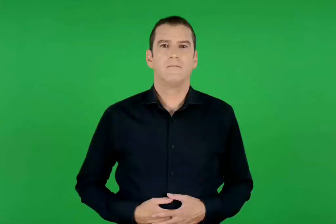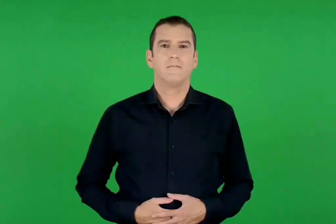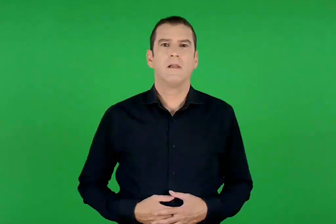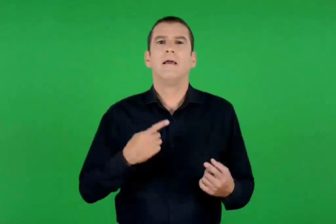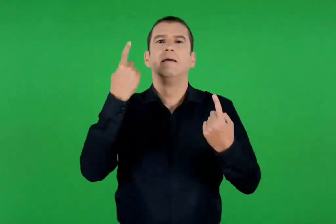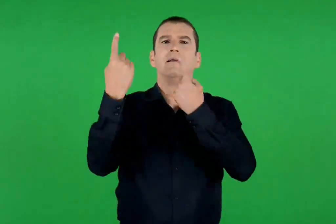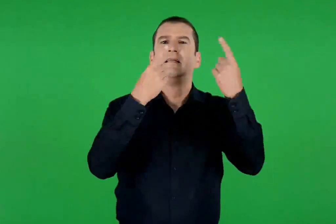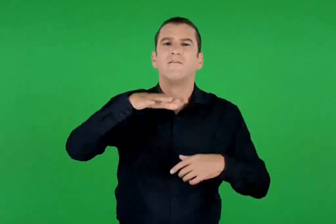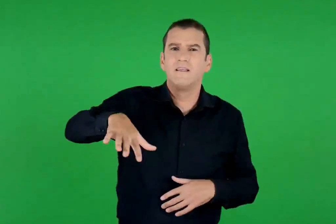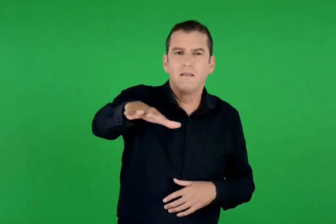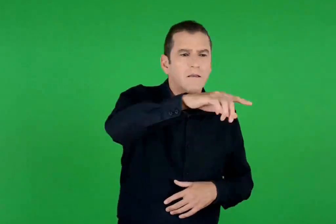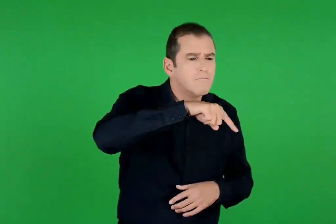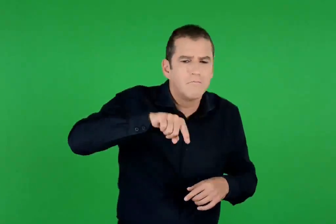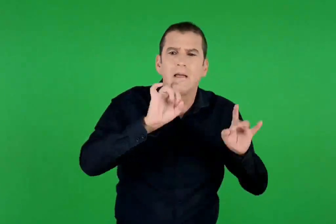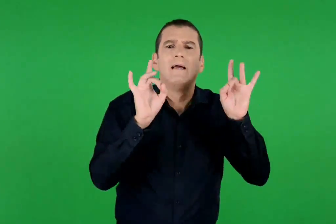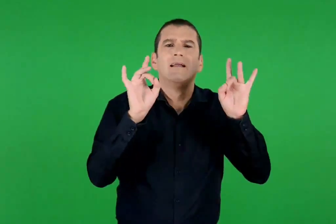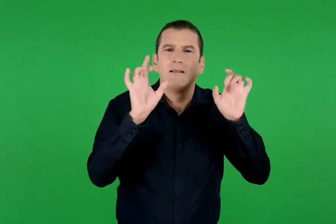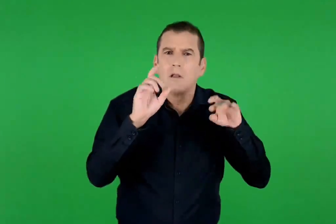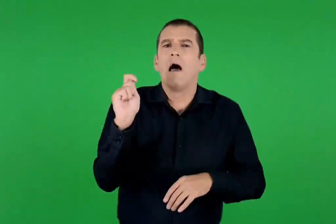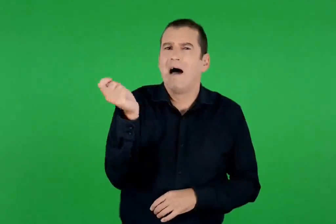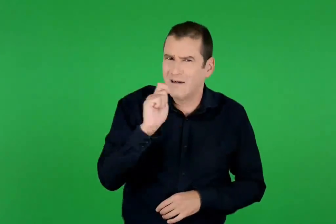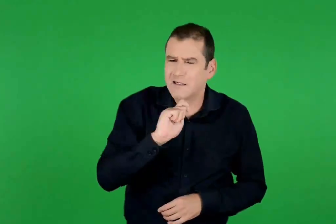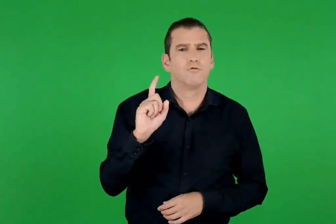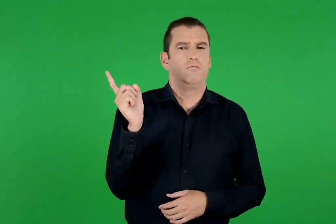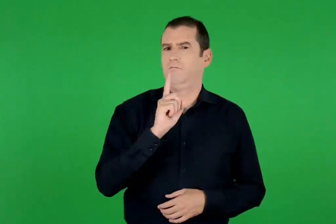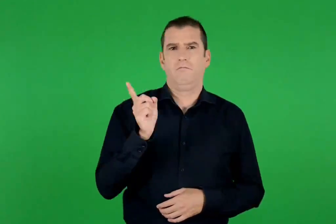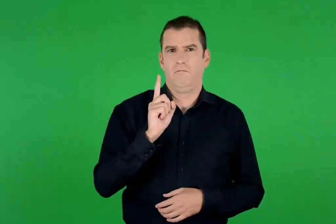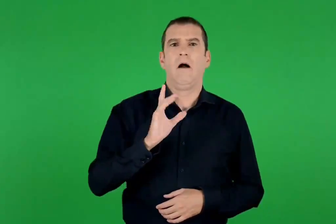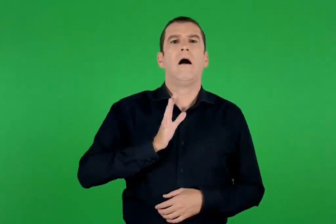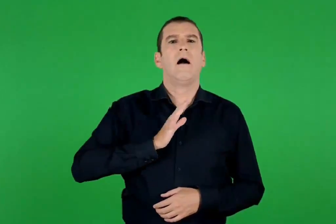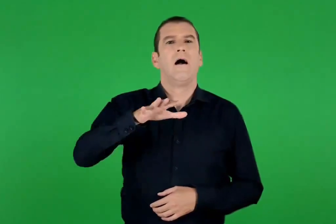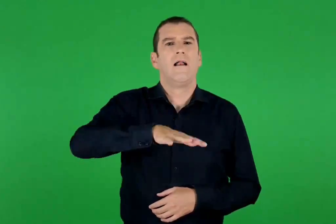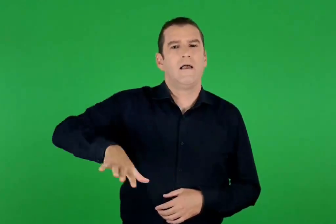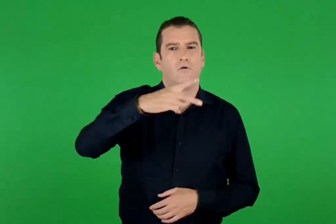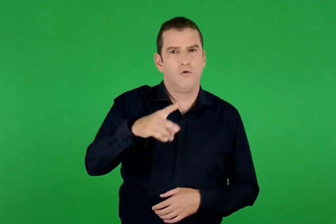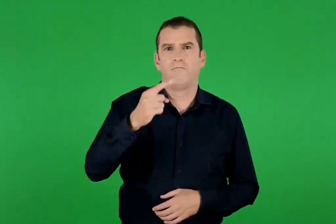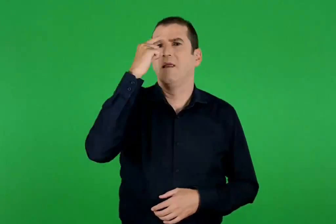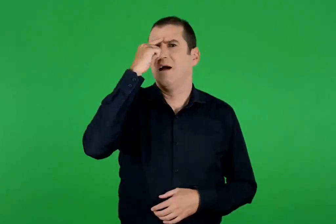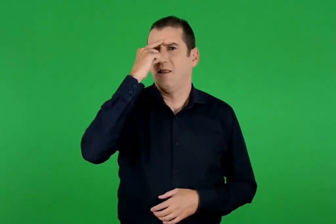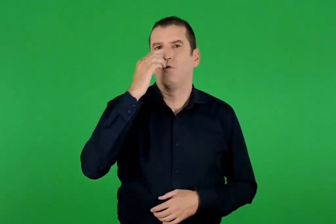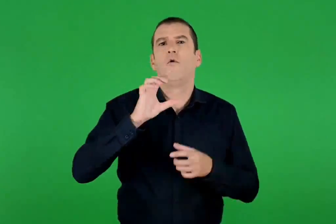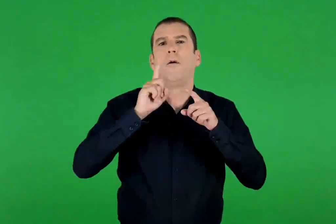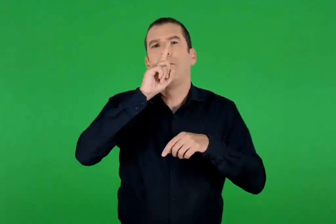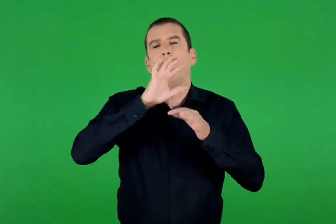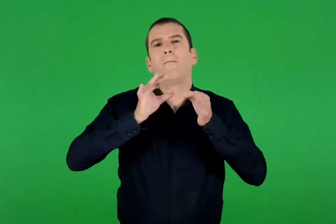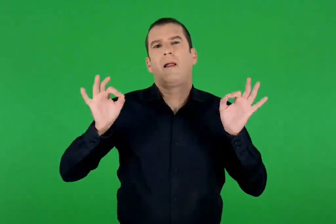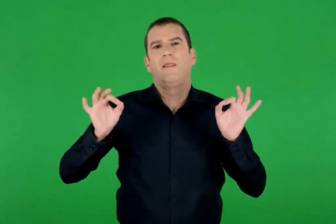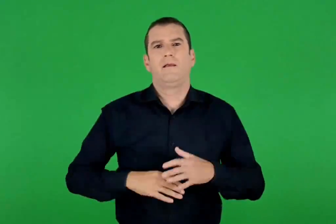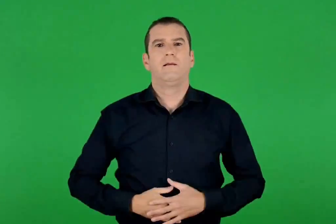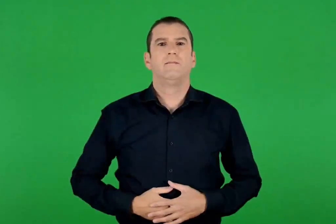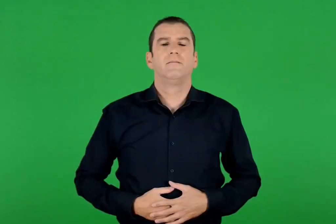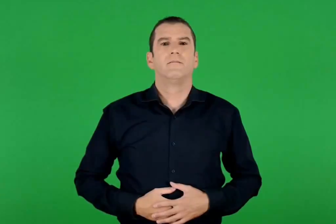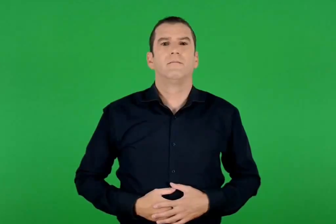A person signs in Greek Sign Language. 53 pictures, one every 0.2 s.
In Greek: τίποτα στη φύση δεν είναι άχρηστο λαϊκό ινδικό παραμύθι
